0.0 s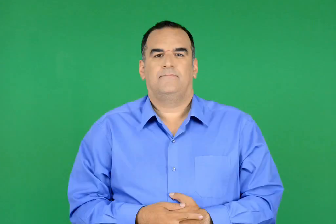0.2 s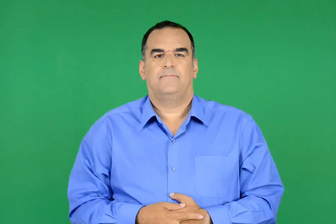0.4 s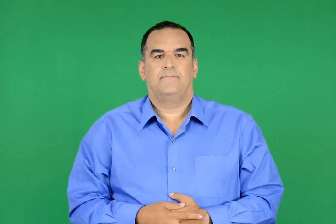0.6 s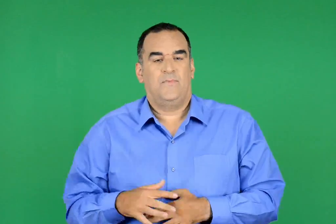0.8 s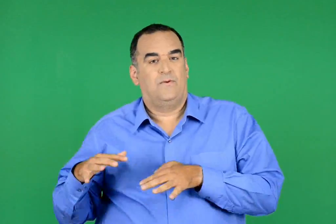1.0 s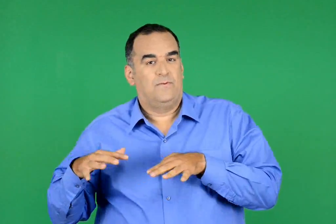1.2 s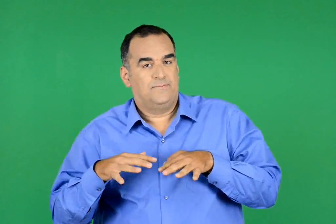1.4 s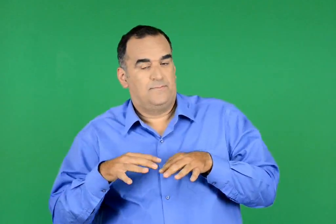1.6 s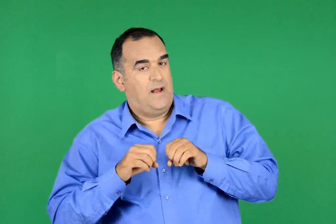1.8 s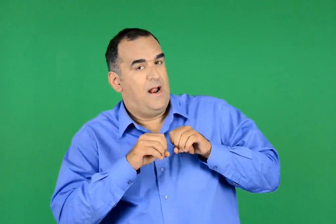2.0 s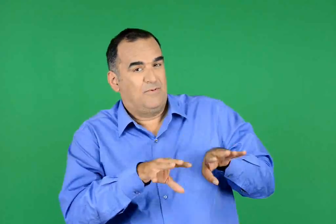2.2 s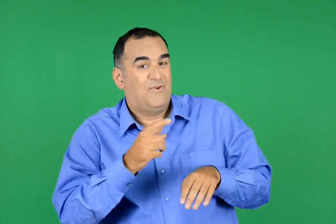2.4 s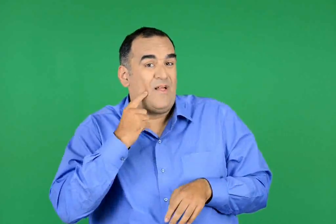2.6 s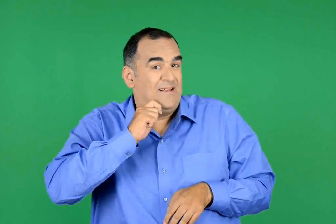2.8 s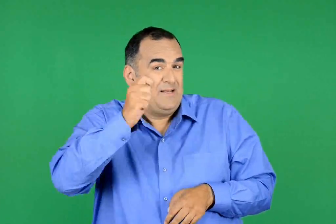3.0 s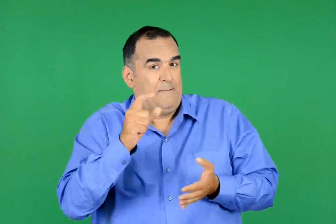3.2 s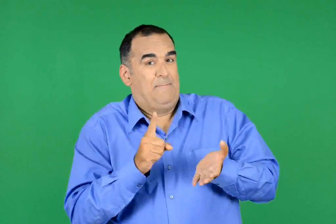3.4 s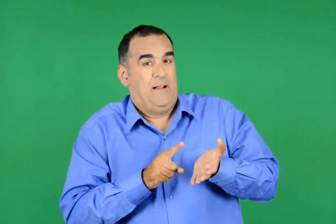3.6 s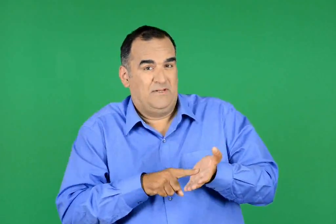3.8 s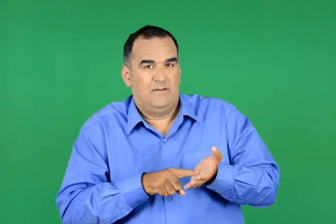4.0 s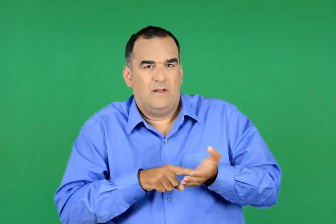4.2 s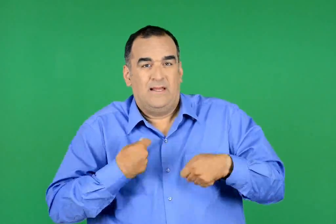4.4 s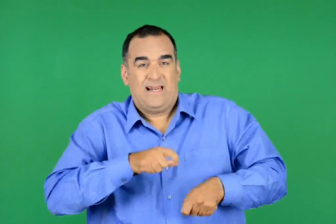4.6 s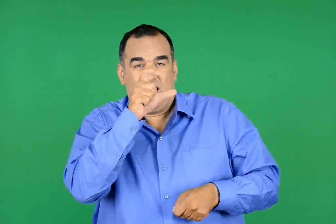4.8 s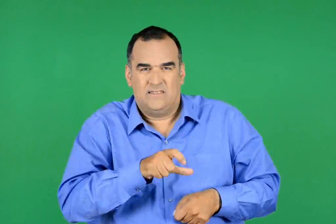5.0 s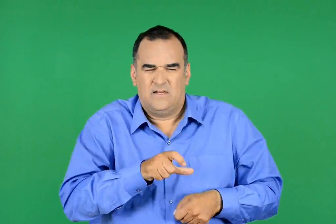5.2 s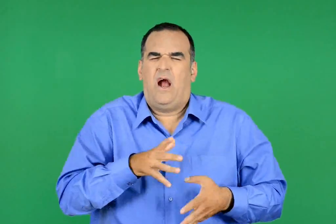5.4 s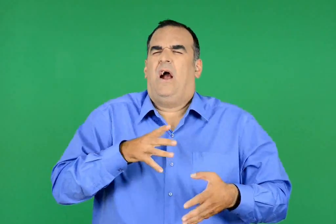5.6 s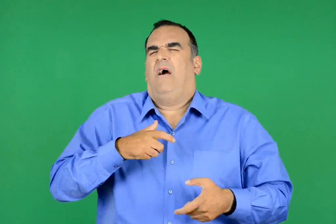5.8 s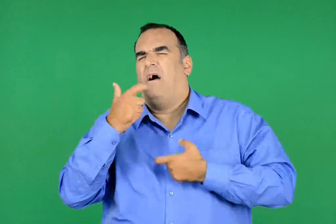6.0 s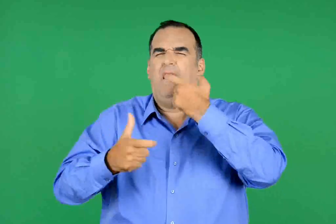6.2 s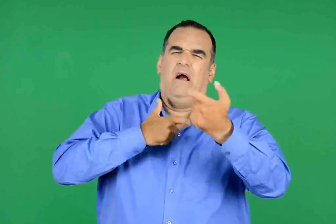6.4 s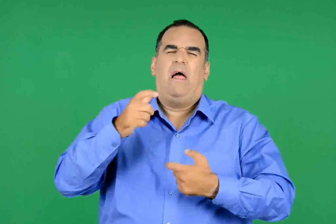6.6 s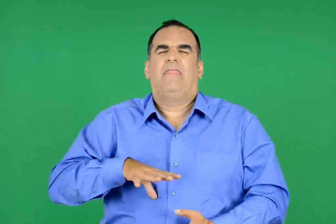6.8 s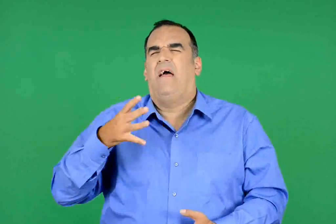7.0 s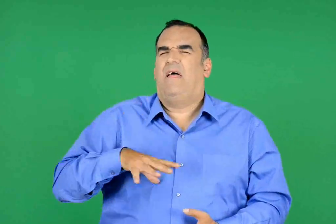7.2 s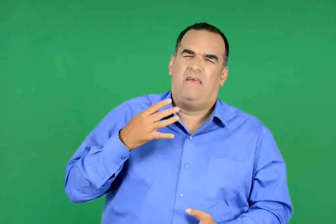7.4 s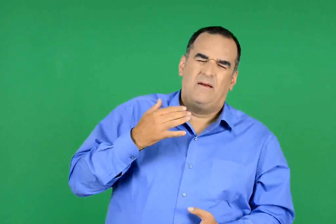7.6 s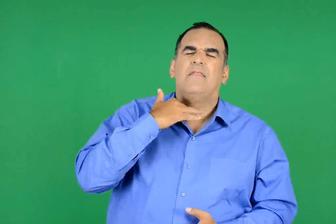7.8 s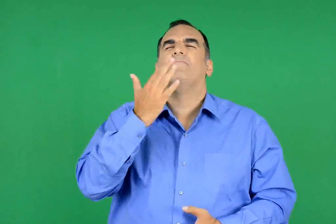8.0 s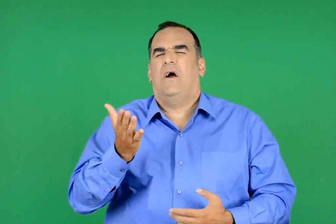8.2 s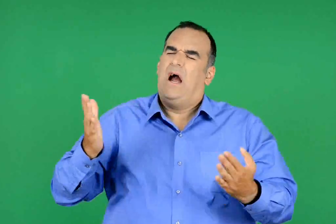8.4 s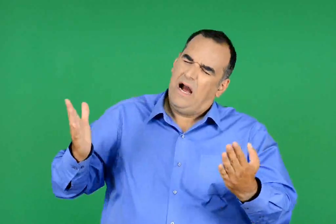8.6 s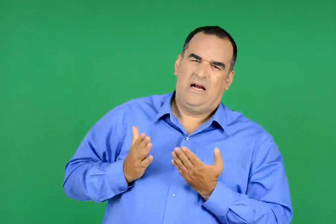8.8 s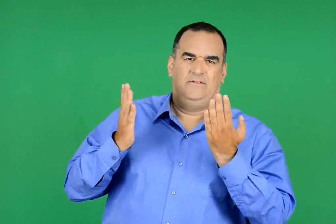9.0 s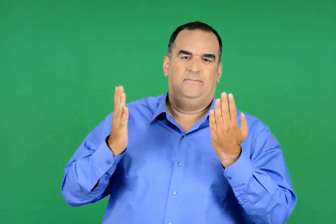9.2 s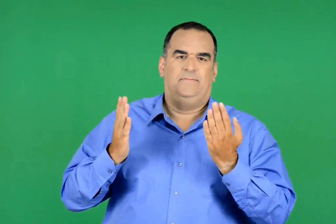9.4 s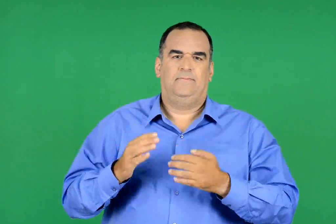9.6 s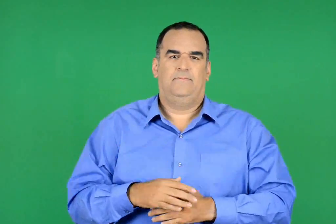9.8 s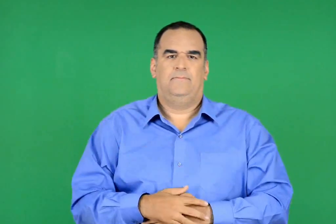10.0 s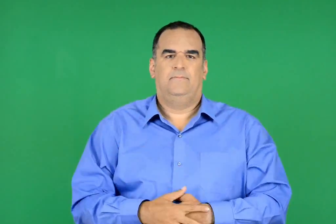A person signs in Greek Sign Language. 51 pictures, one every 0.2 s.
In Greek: δε θέλω δεν µπορώ αφήστε µε , άρχισε να φωνάζει ο γκρινιάρης , άμα του είπαν πως πρέπει να του βγάλουν το δόντι
